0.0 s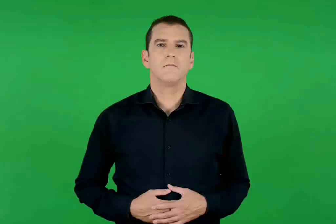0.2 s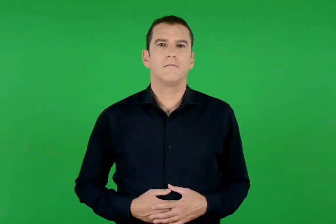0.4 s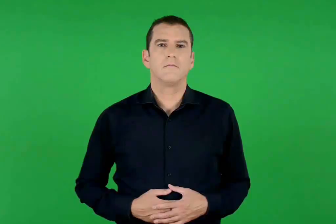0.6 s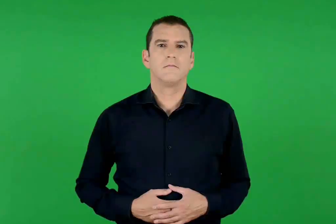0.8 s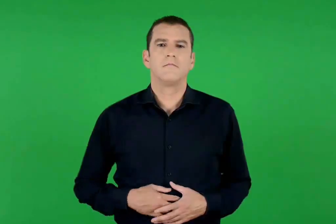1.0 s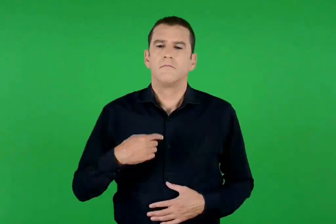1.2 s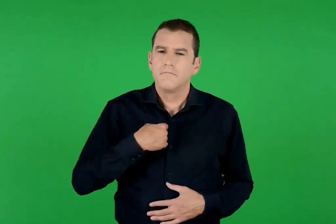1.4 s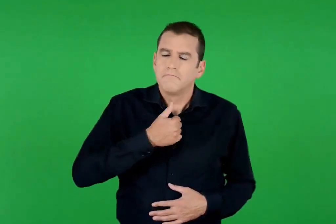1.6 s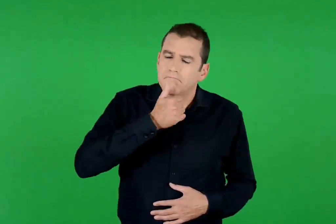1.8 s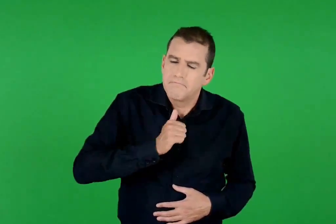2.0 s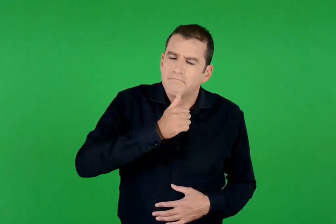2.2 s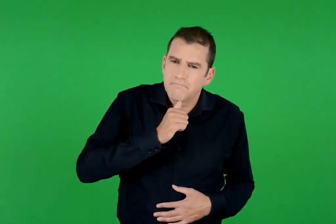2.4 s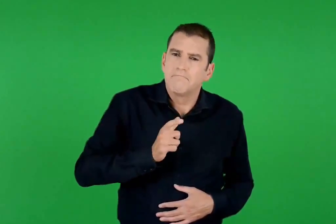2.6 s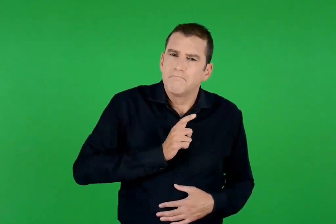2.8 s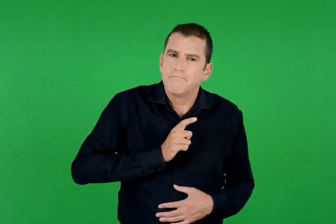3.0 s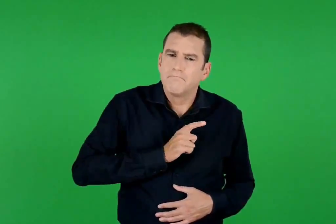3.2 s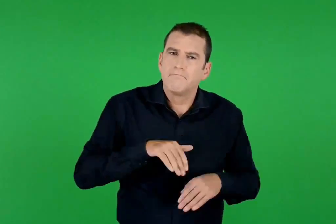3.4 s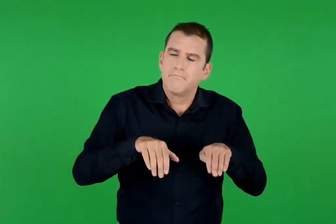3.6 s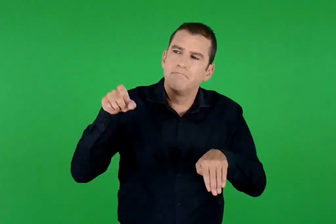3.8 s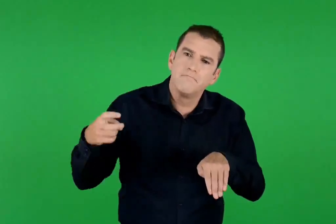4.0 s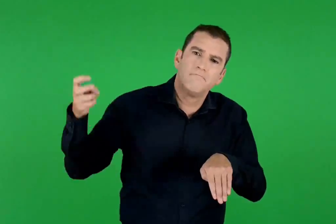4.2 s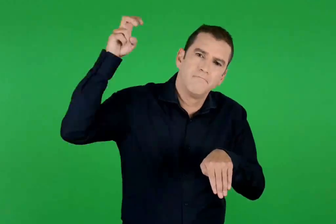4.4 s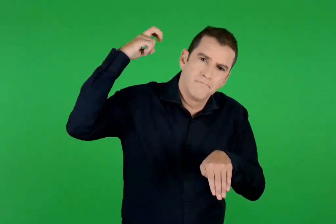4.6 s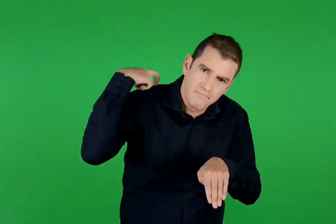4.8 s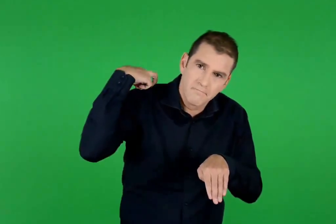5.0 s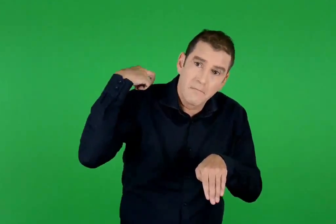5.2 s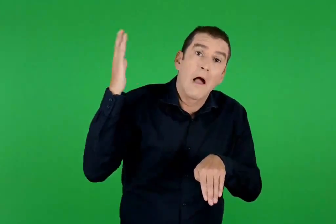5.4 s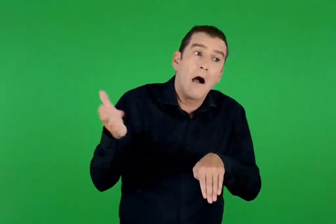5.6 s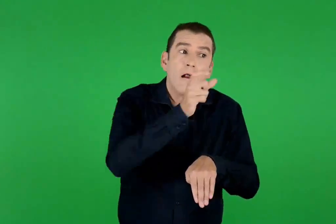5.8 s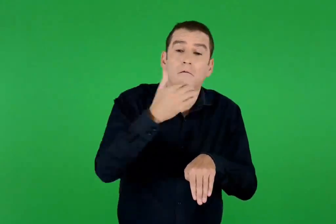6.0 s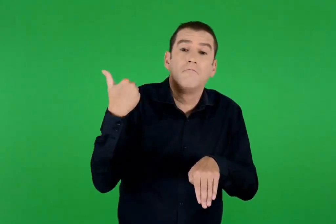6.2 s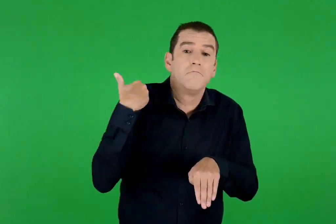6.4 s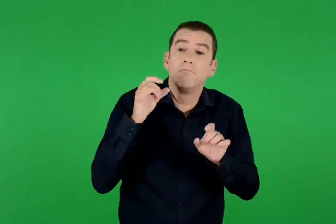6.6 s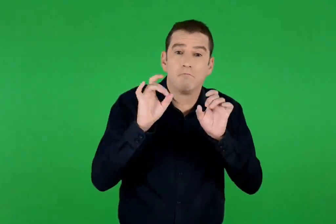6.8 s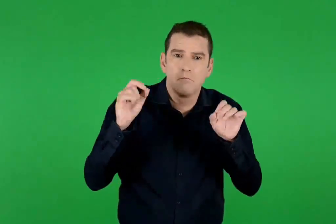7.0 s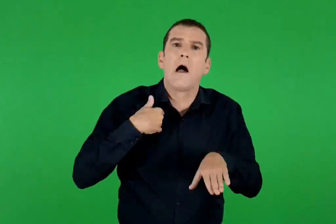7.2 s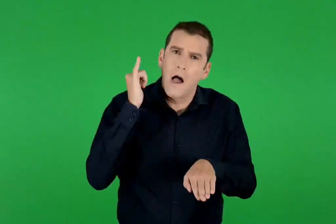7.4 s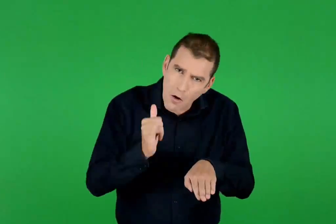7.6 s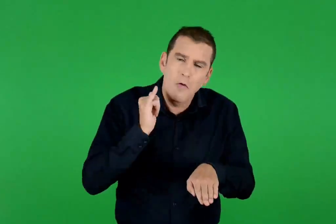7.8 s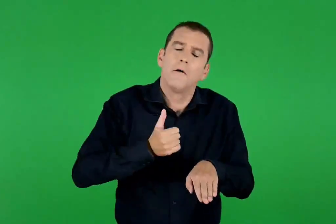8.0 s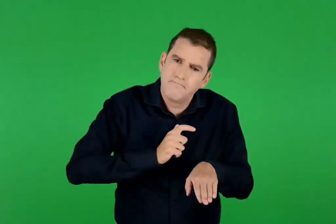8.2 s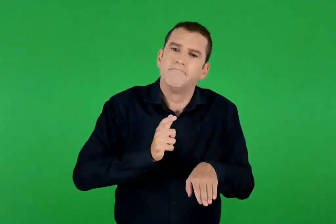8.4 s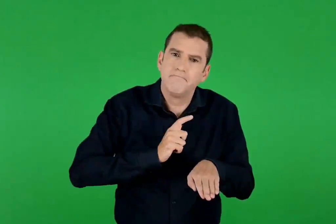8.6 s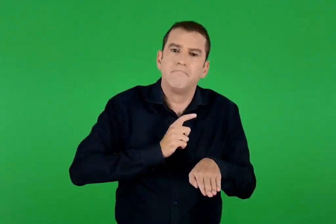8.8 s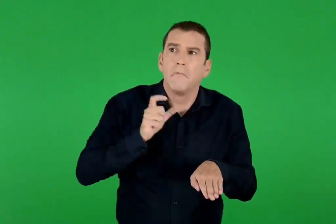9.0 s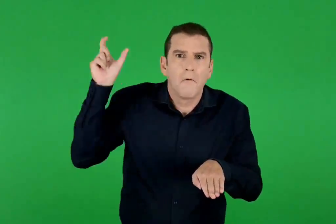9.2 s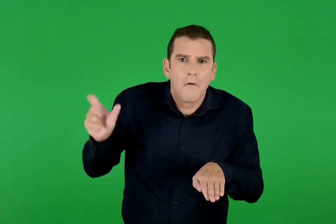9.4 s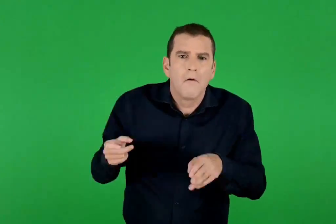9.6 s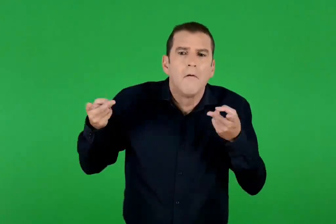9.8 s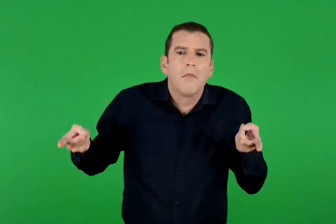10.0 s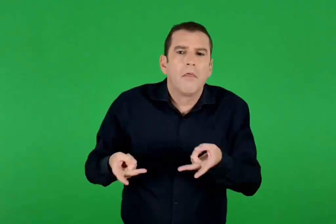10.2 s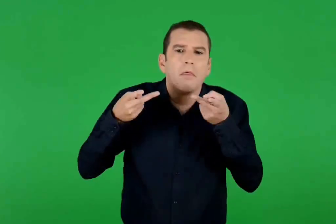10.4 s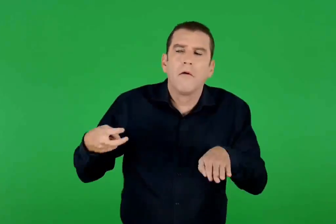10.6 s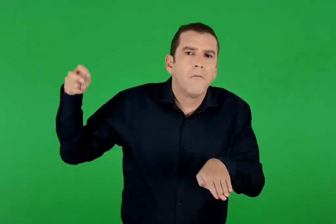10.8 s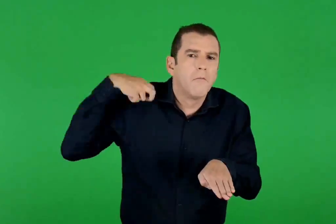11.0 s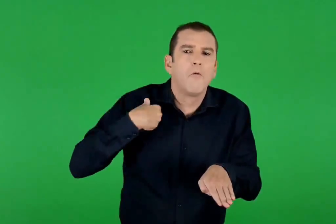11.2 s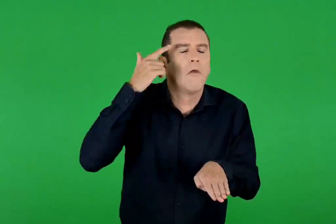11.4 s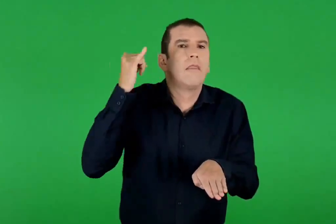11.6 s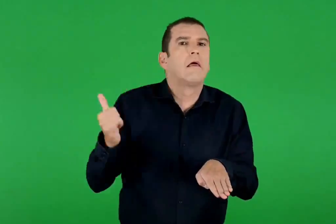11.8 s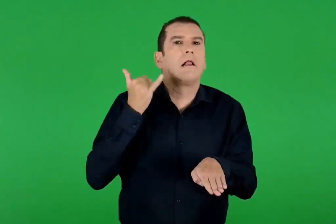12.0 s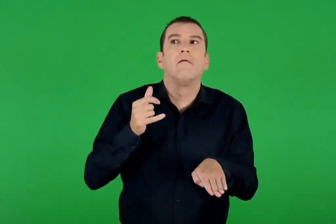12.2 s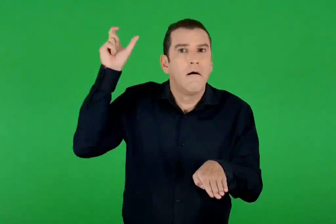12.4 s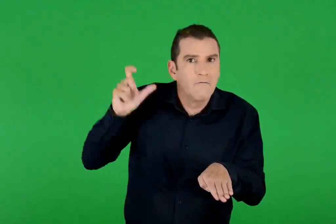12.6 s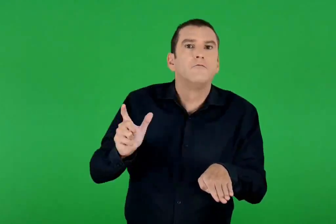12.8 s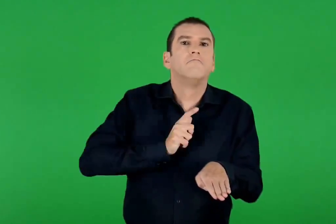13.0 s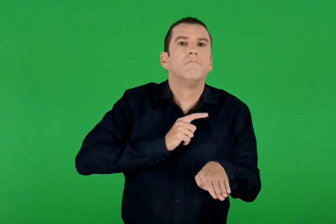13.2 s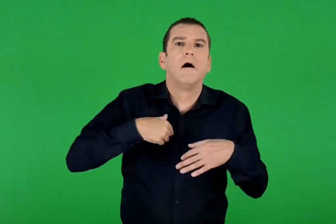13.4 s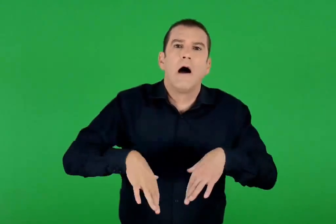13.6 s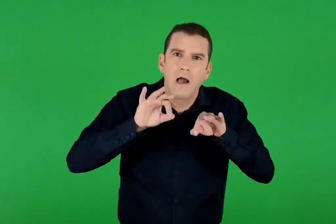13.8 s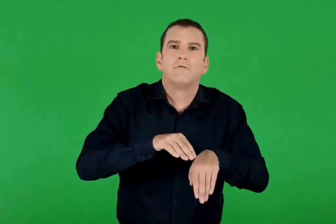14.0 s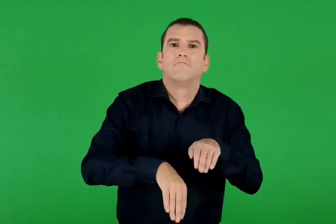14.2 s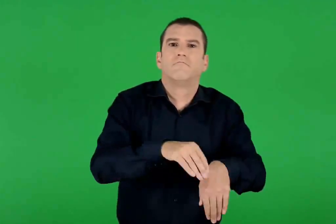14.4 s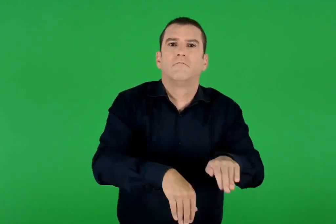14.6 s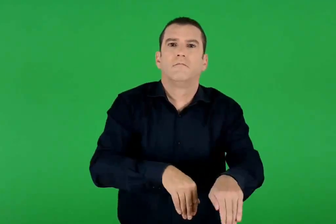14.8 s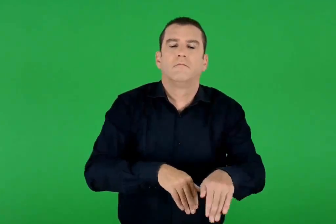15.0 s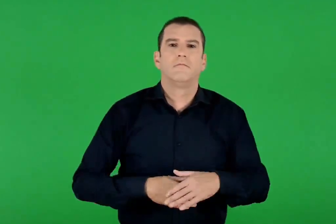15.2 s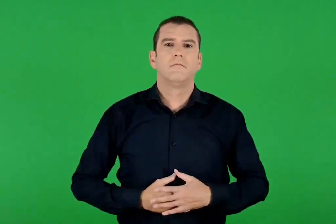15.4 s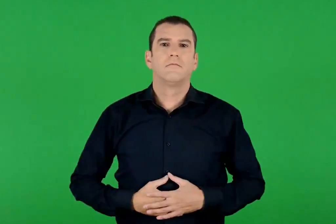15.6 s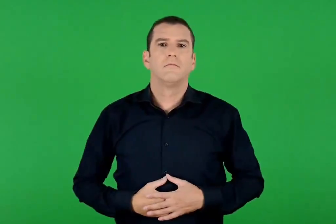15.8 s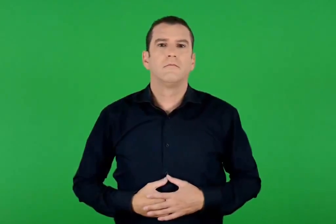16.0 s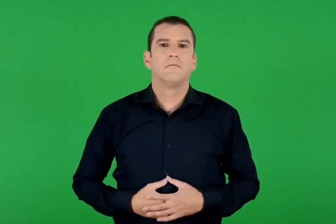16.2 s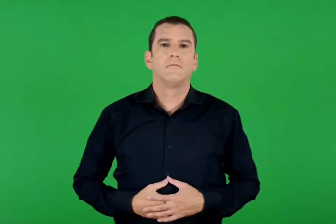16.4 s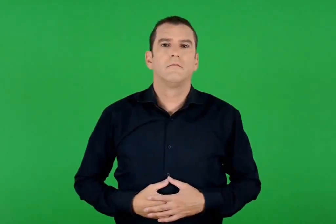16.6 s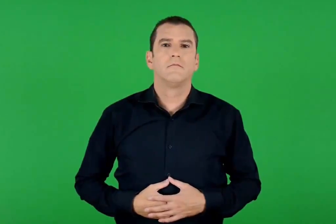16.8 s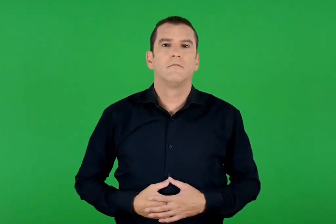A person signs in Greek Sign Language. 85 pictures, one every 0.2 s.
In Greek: υπομονετικά περίμενα να ανέβει στην πλάτη μου και , αν δε με σκούνταγε κάποιος , ακόμα θα περίμενα. ήταν τόσο ελαφρύς , που δεν είχα καταλάβει πως με περίμενε να ξεκινήσω
